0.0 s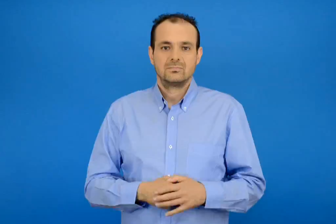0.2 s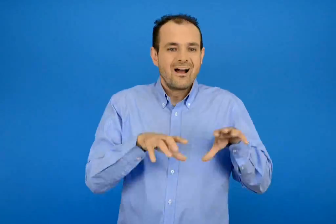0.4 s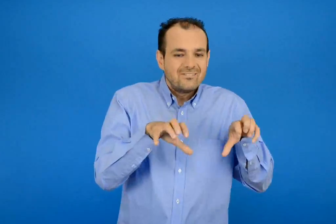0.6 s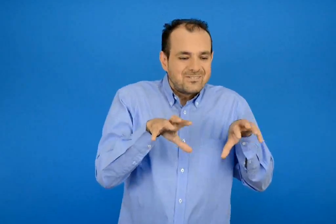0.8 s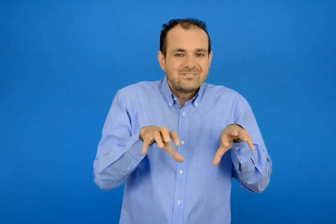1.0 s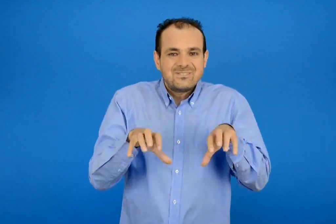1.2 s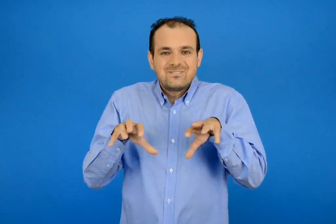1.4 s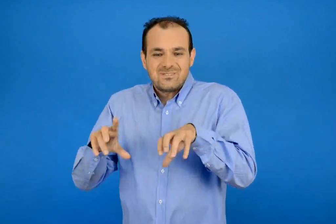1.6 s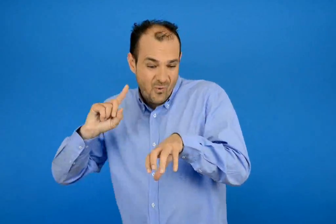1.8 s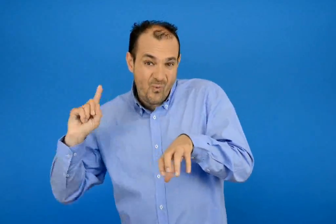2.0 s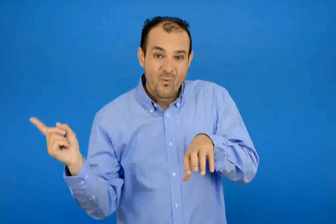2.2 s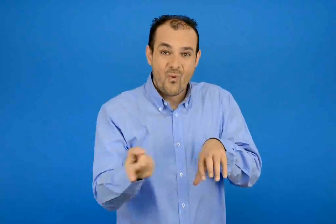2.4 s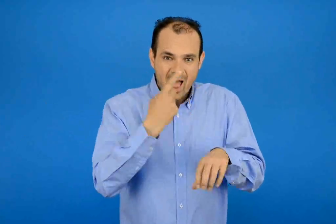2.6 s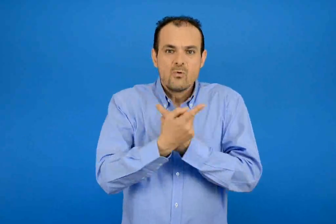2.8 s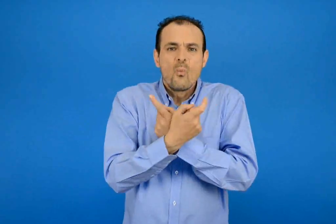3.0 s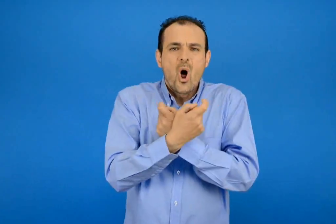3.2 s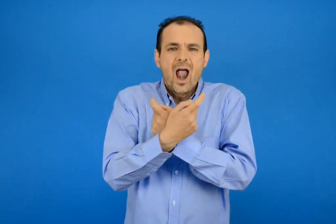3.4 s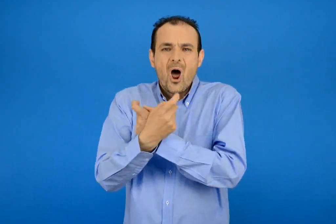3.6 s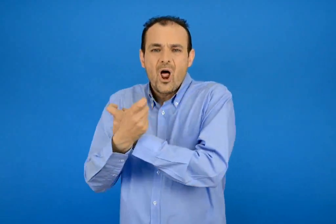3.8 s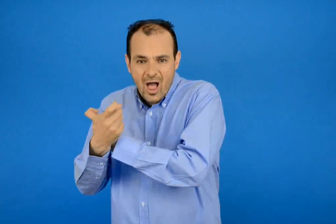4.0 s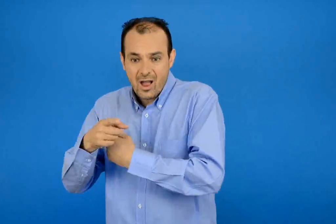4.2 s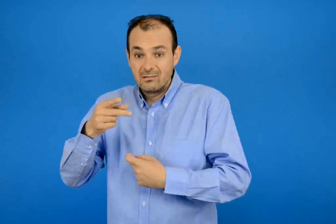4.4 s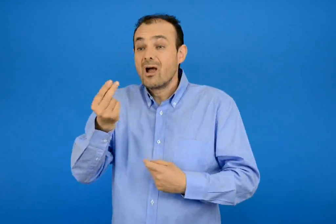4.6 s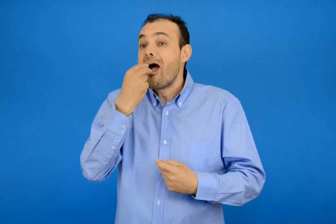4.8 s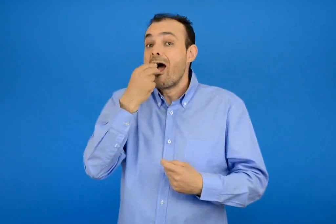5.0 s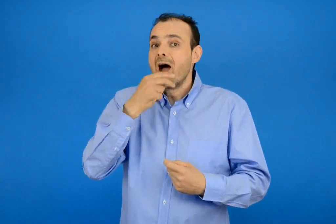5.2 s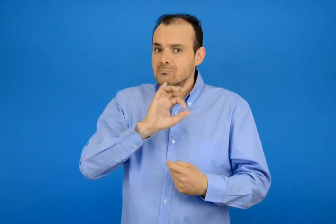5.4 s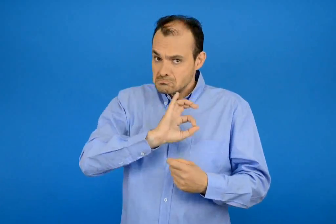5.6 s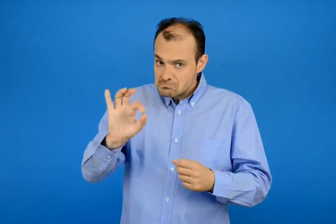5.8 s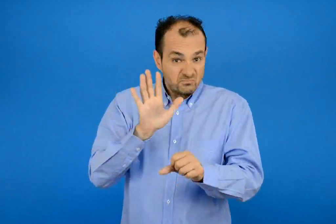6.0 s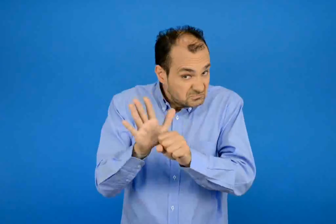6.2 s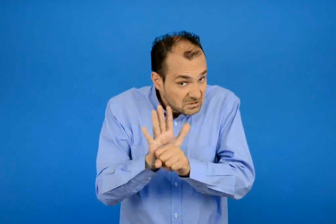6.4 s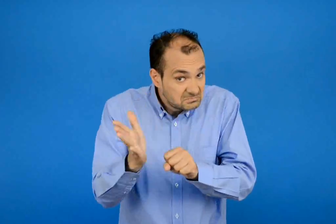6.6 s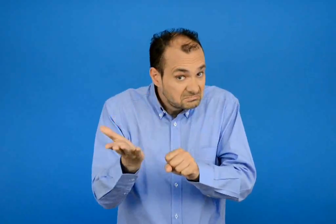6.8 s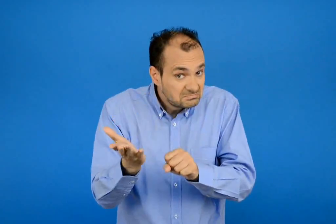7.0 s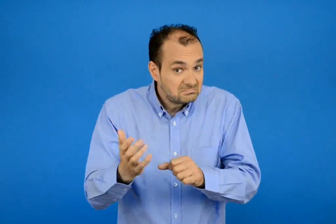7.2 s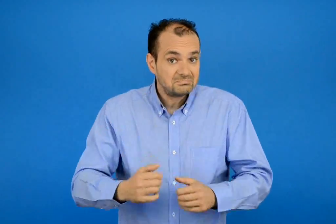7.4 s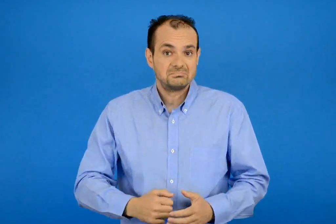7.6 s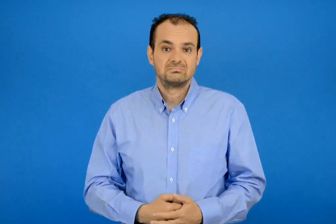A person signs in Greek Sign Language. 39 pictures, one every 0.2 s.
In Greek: φτάνουν τα κοκάλα για να φανέ όλα τα σκυλάκια ;
